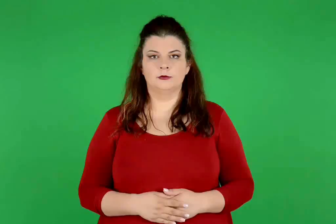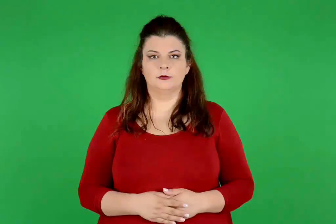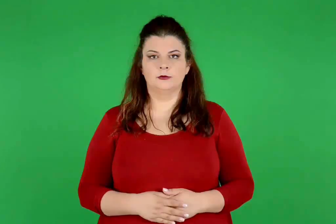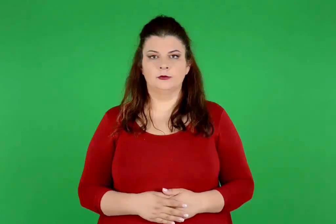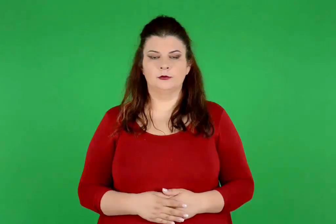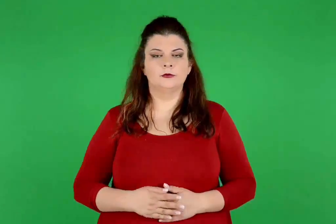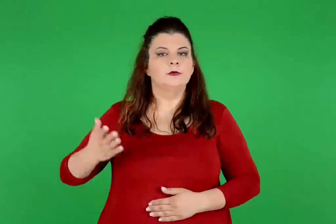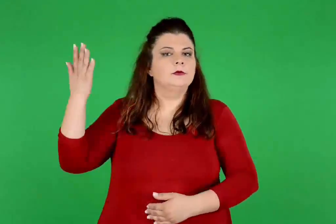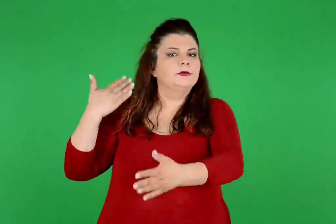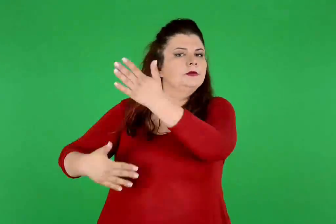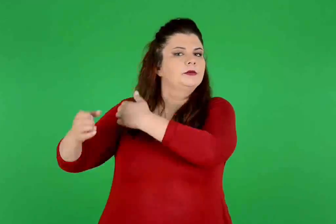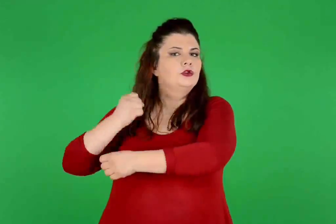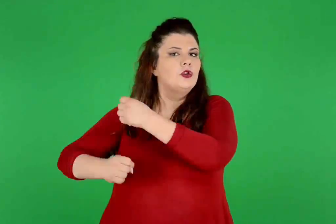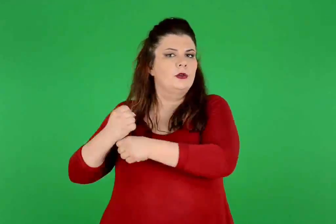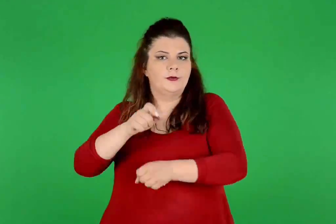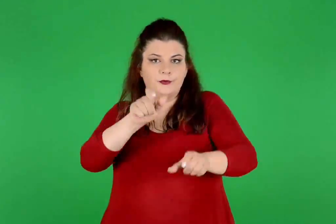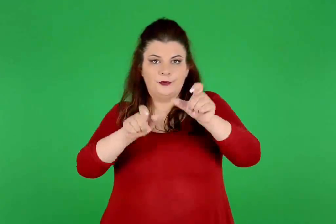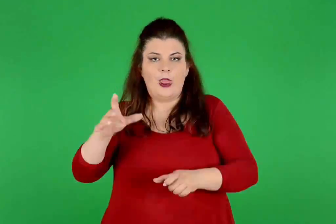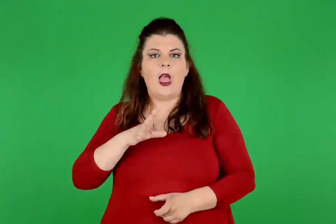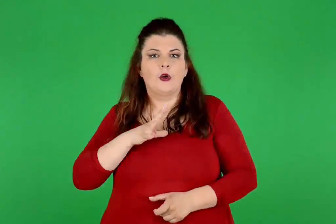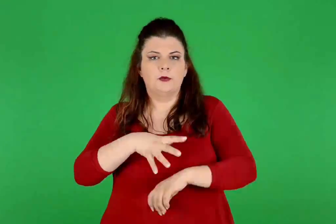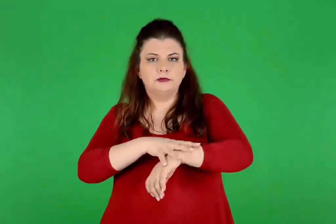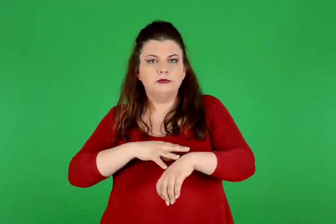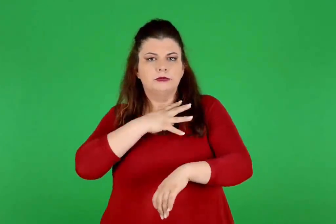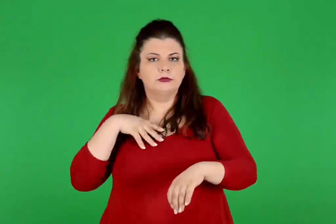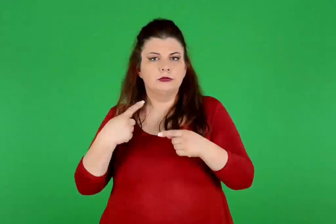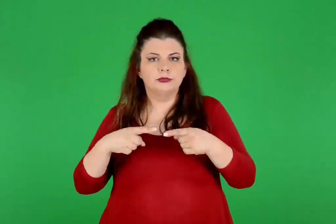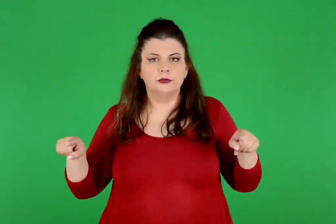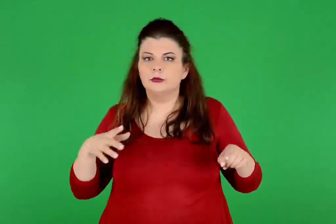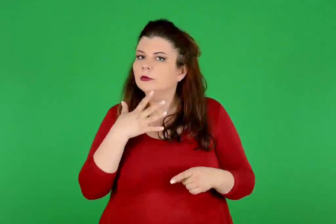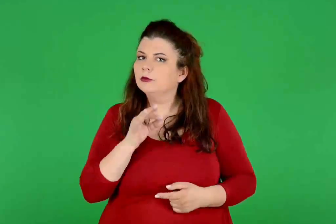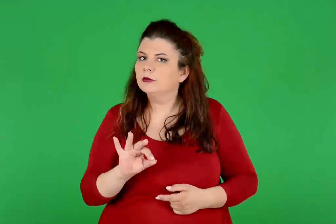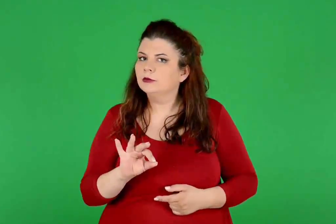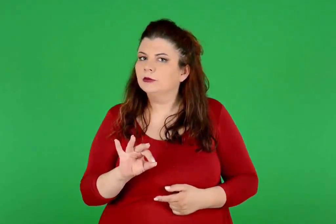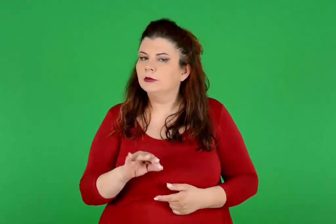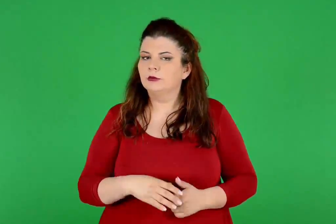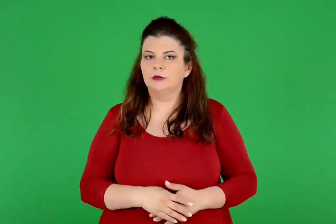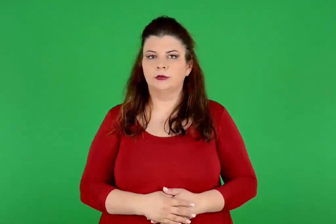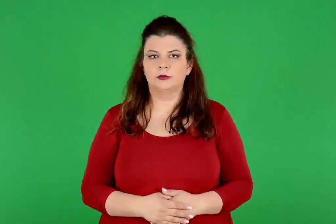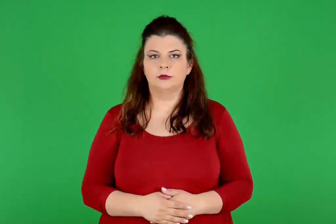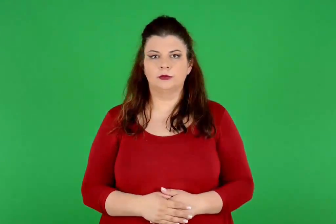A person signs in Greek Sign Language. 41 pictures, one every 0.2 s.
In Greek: γιατί οι άνθρωποι από τα παλιά χρόνια φορούσαν κοσμήματα ;
